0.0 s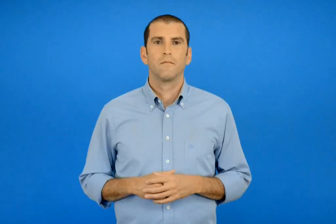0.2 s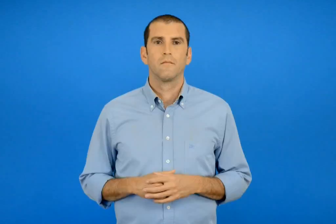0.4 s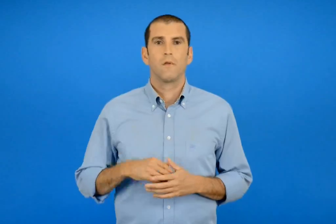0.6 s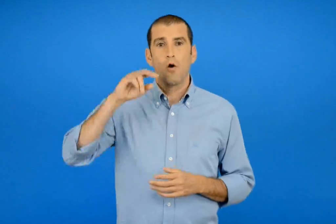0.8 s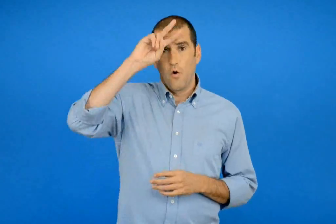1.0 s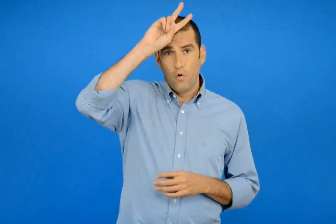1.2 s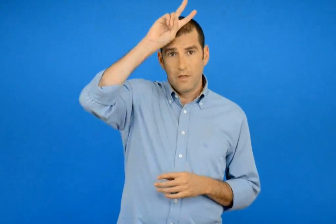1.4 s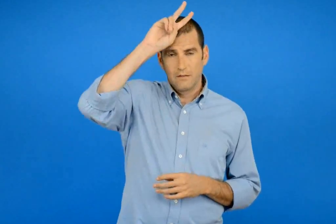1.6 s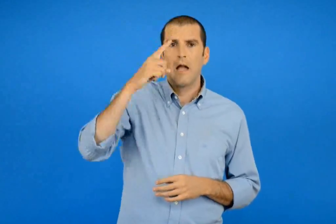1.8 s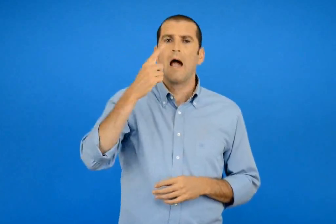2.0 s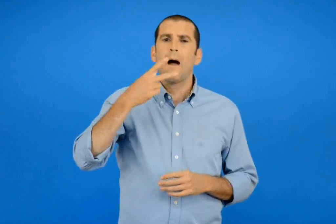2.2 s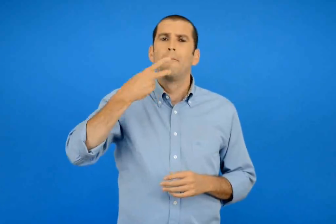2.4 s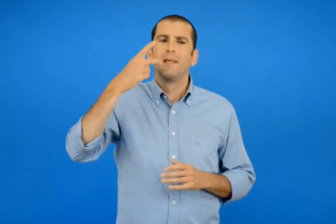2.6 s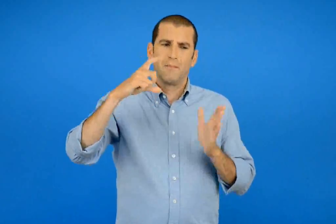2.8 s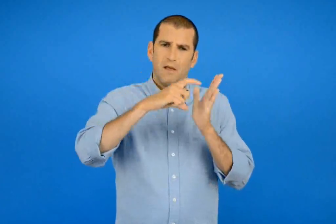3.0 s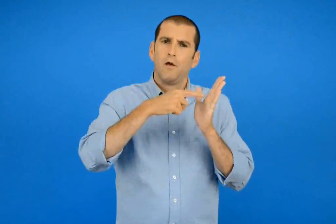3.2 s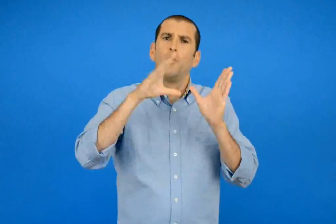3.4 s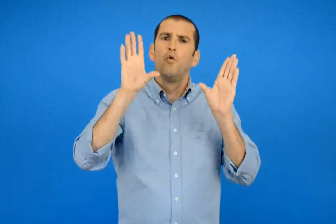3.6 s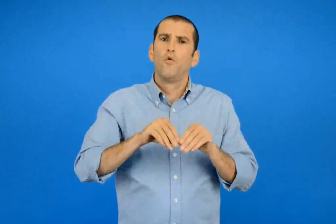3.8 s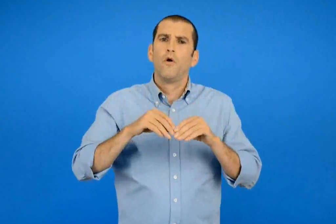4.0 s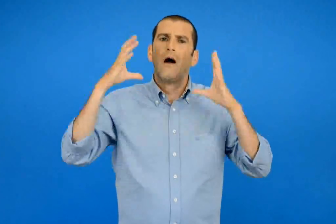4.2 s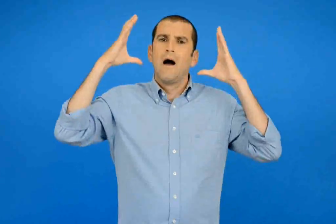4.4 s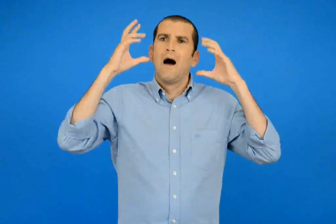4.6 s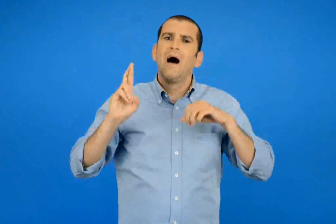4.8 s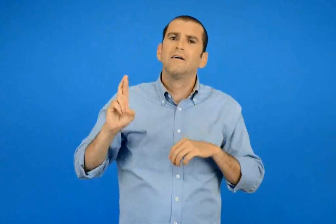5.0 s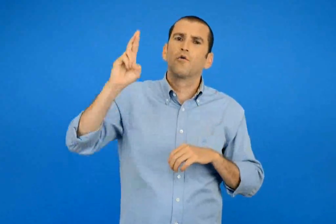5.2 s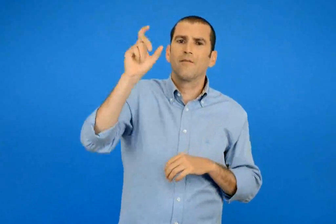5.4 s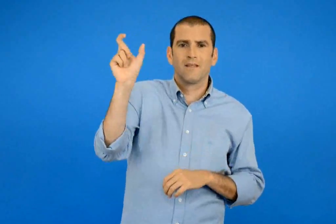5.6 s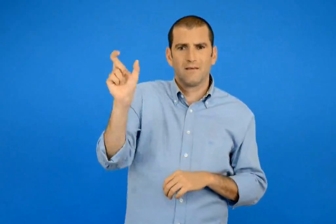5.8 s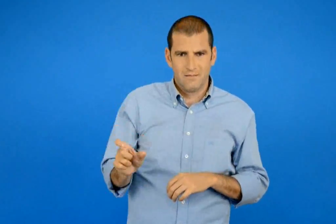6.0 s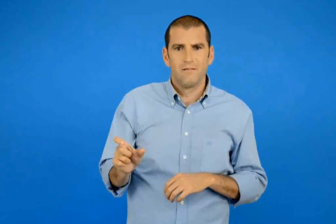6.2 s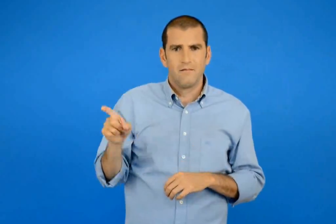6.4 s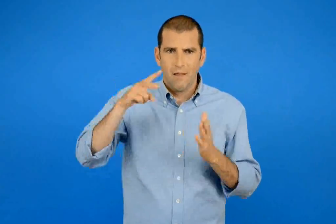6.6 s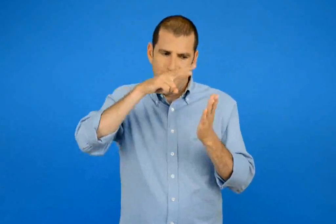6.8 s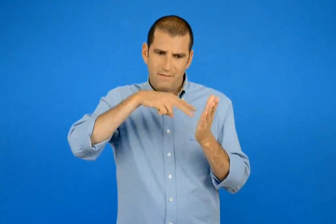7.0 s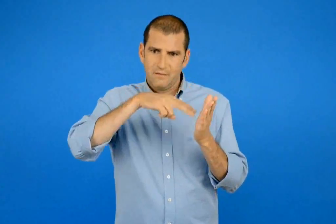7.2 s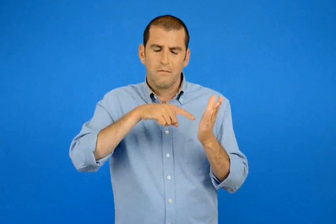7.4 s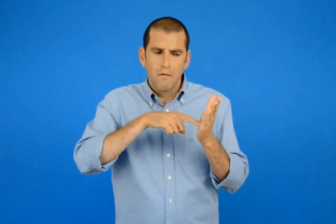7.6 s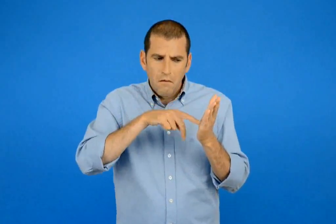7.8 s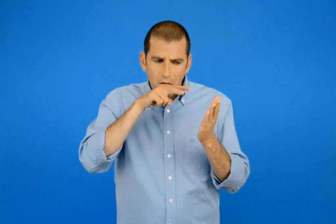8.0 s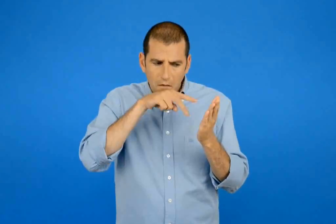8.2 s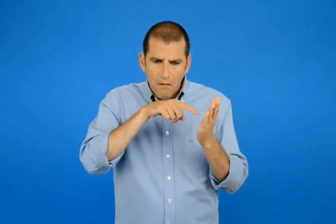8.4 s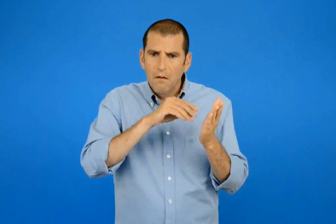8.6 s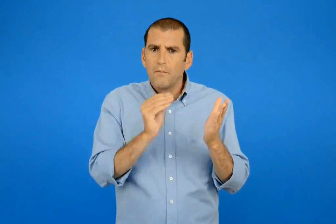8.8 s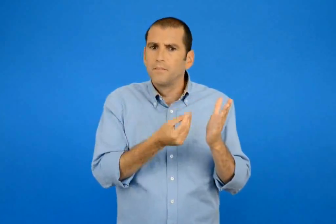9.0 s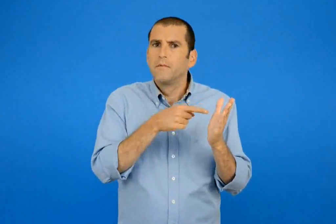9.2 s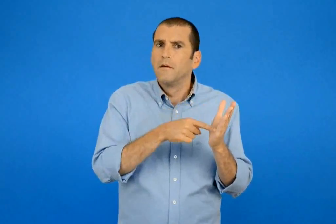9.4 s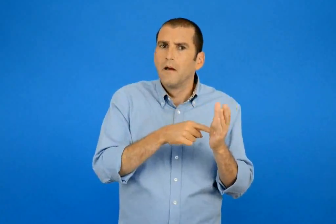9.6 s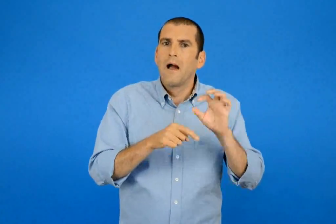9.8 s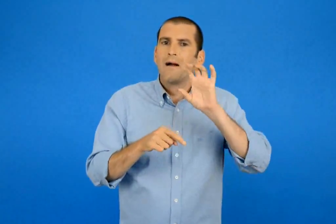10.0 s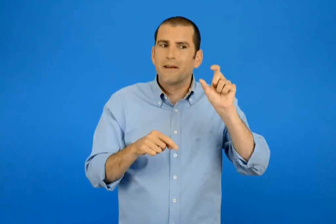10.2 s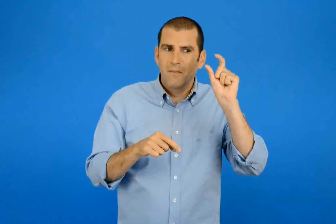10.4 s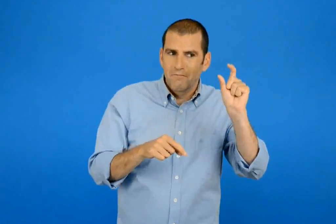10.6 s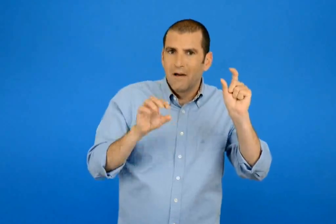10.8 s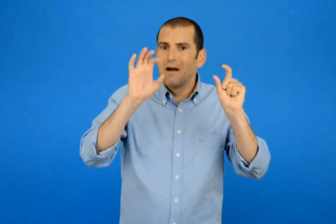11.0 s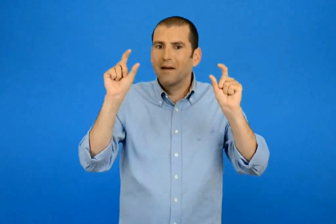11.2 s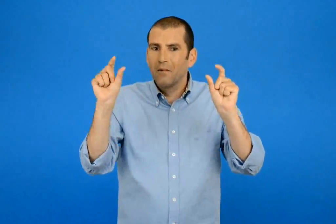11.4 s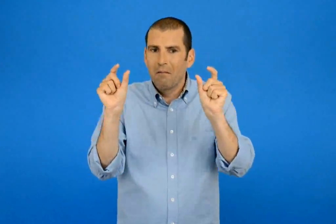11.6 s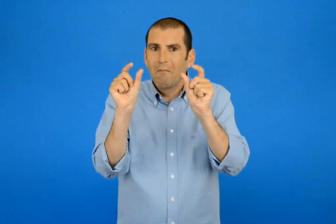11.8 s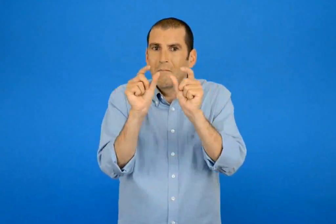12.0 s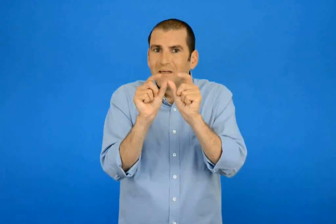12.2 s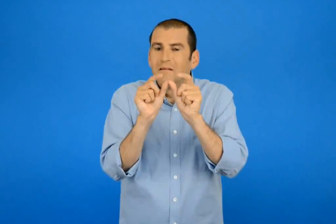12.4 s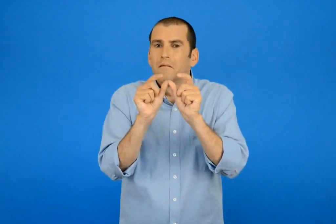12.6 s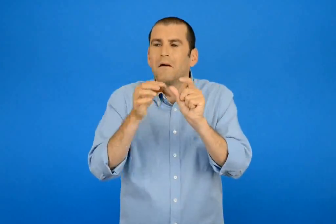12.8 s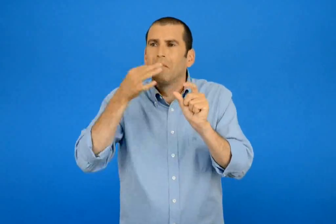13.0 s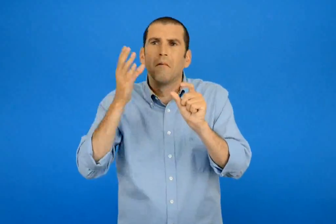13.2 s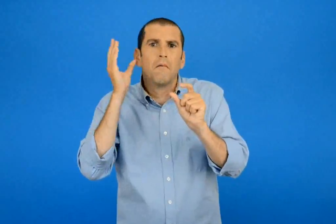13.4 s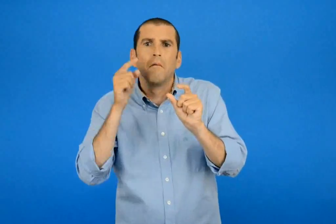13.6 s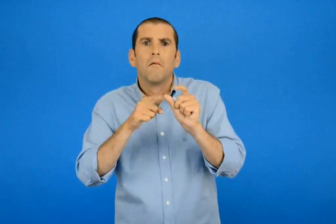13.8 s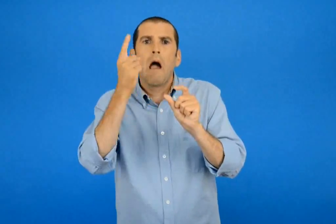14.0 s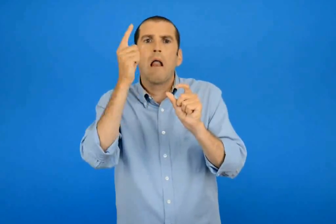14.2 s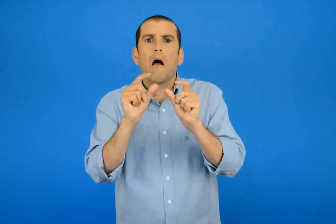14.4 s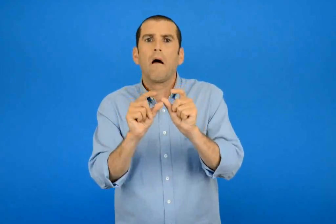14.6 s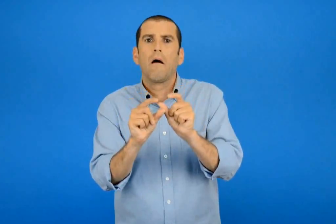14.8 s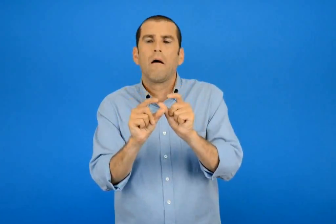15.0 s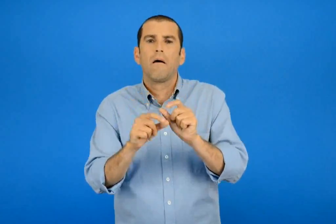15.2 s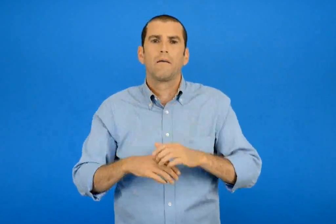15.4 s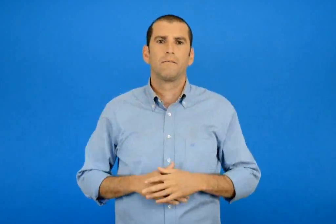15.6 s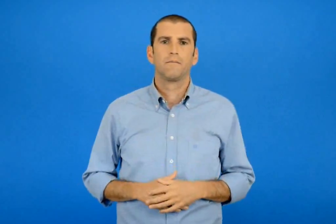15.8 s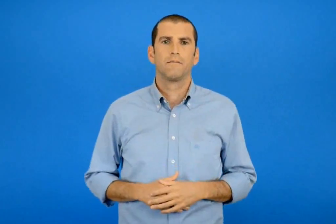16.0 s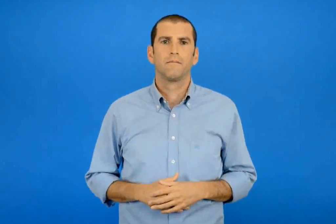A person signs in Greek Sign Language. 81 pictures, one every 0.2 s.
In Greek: ο λουκάς διάβασε ένα ποίημα για αστροναύτες και πρόσεξε ότι πολλές φορές δύο γράμματα μαζί ακούγονται σαν ένα όταν τα διαβάζουμε
